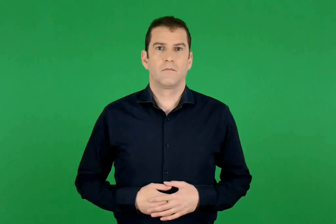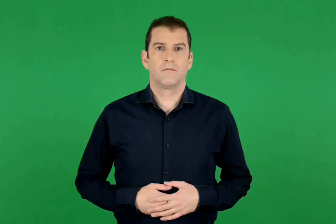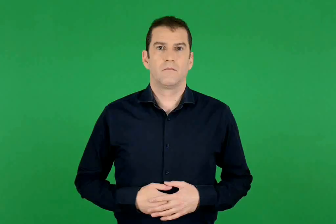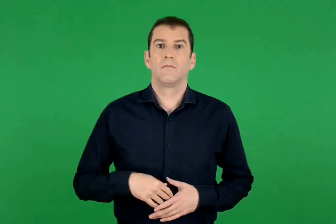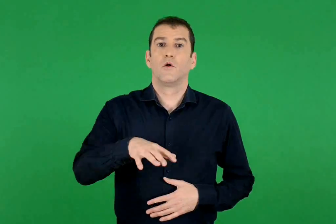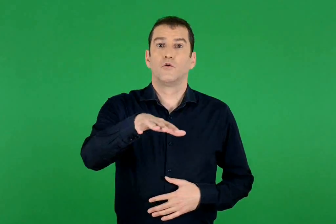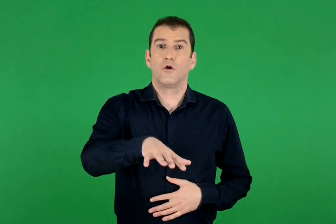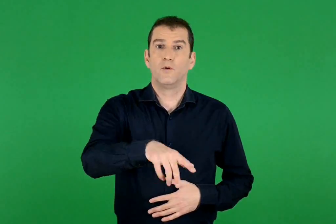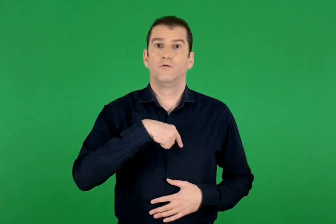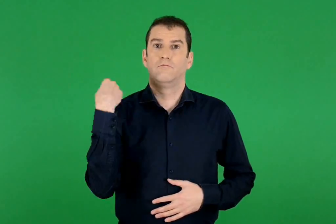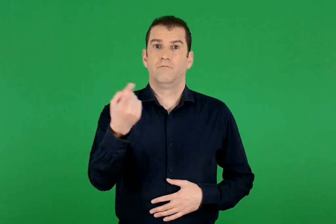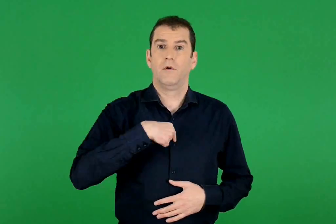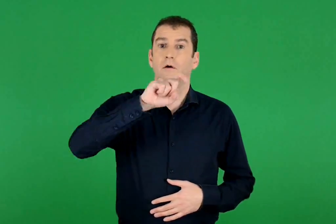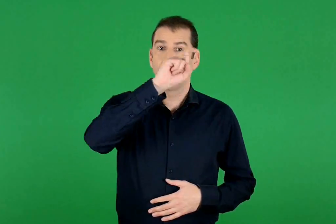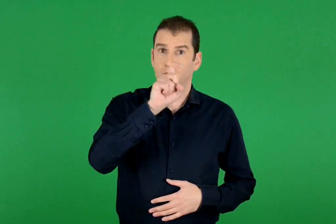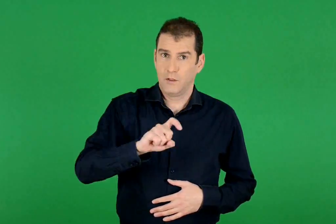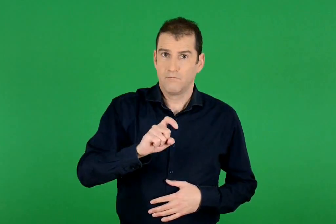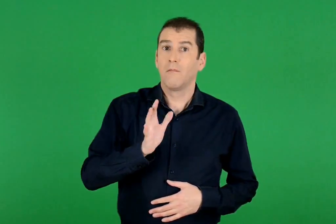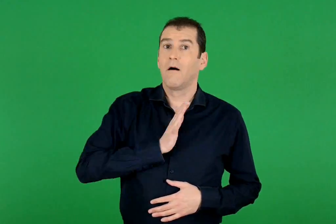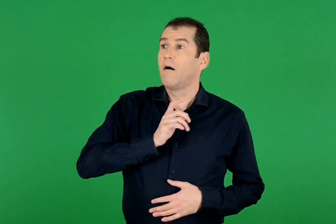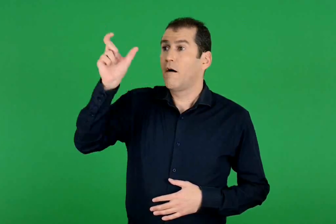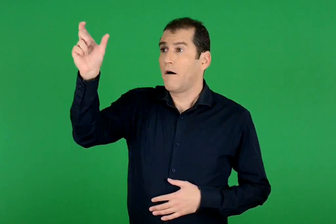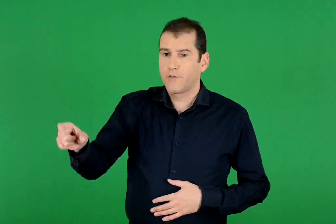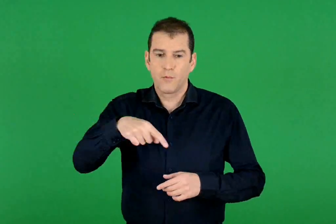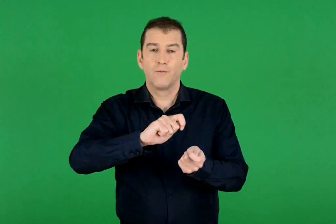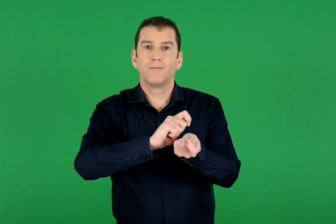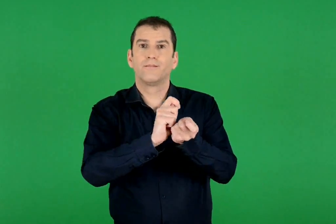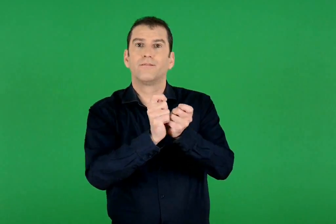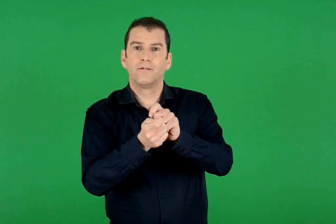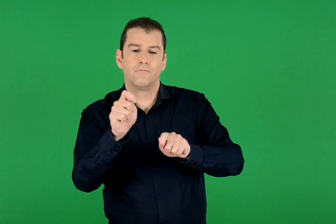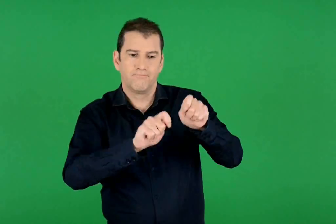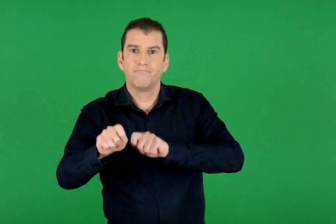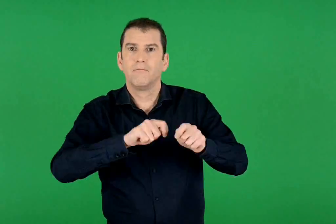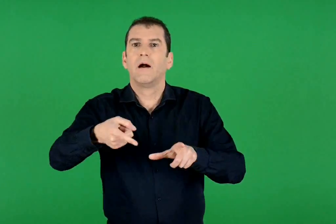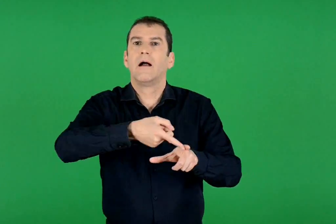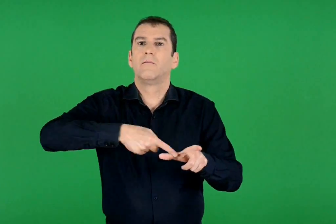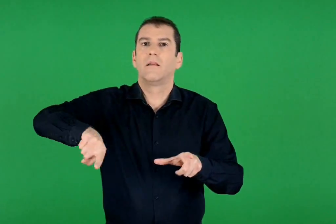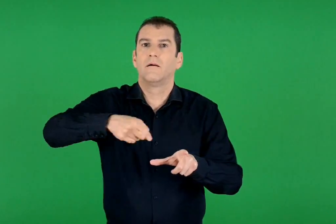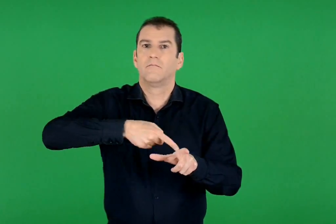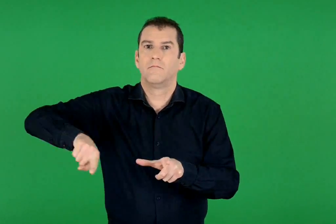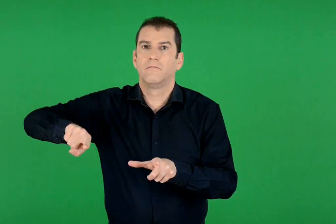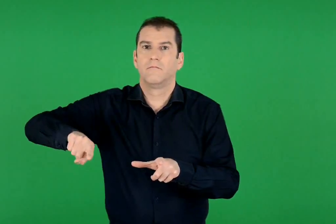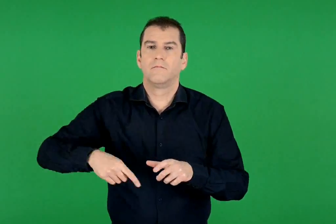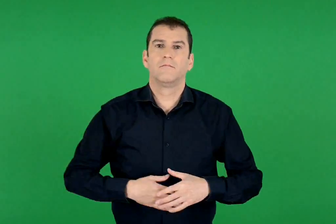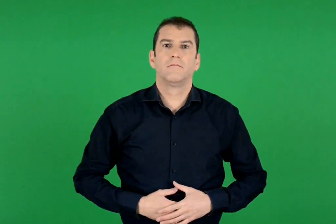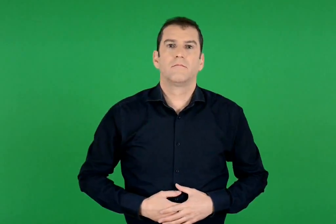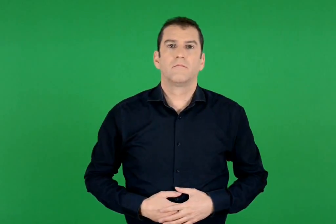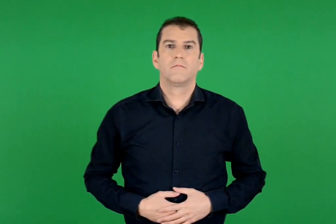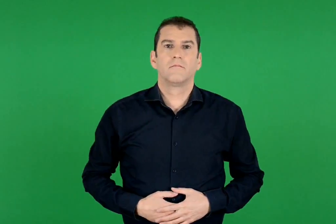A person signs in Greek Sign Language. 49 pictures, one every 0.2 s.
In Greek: αλλάζει από τον άνθρωπο που κατασκευάζει λιμάνια
